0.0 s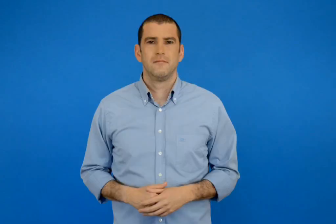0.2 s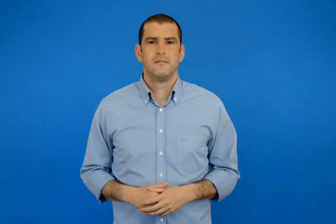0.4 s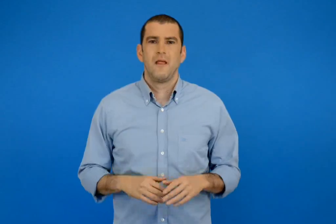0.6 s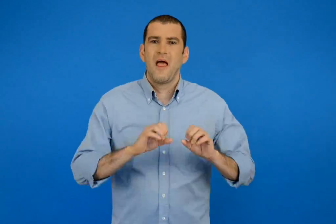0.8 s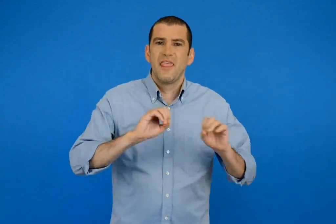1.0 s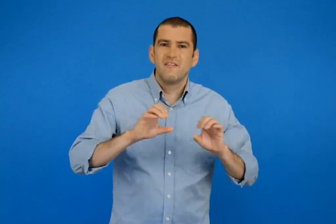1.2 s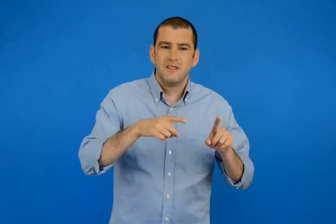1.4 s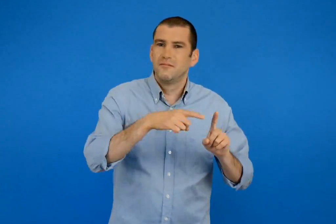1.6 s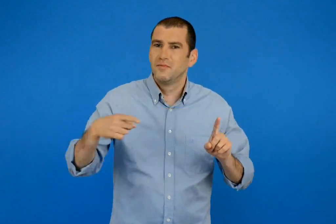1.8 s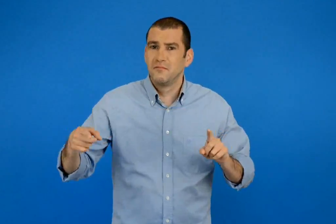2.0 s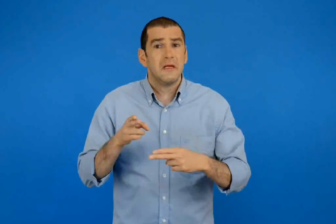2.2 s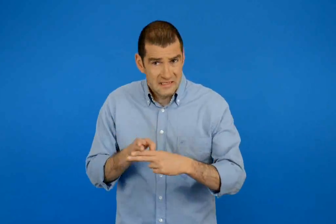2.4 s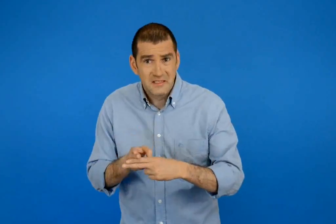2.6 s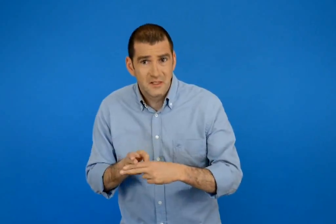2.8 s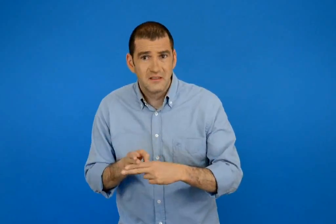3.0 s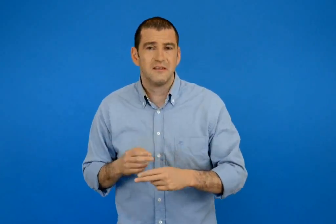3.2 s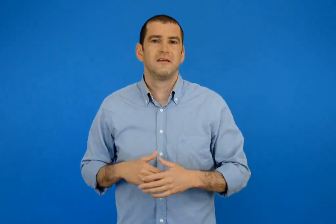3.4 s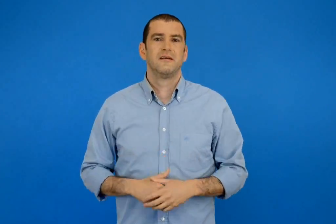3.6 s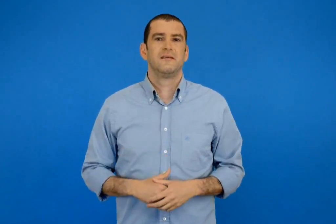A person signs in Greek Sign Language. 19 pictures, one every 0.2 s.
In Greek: είναι χρήσιμες οι διαφημίσεις ;
